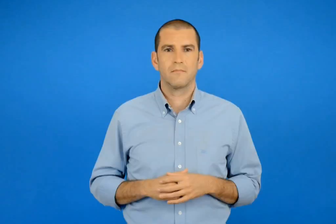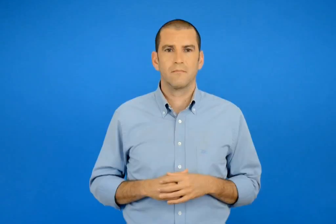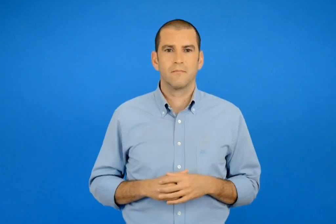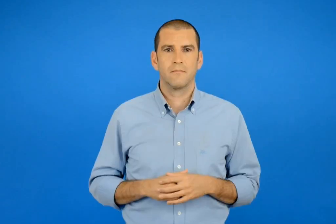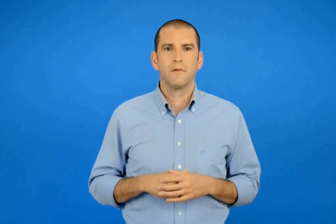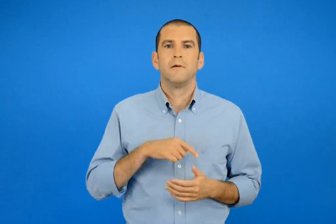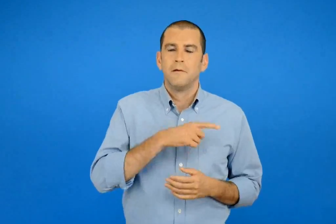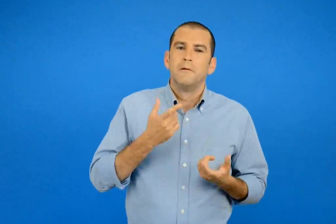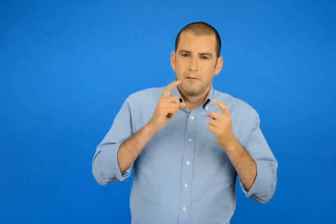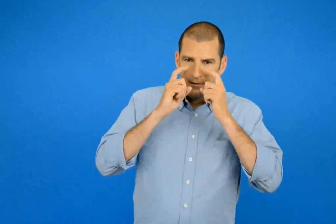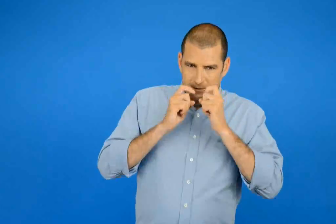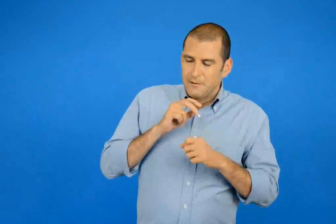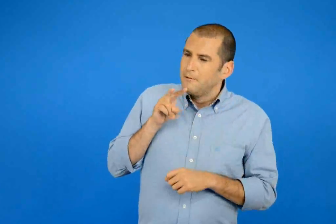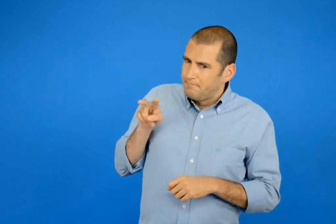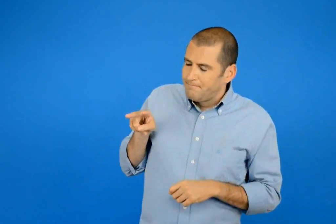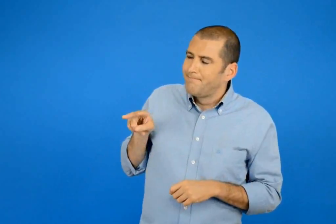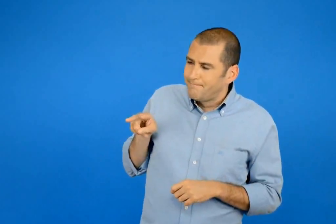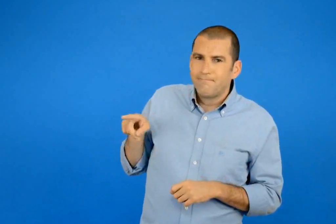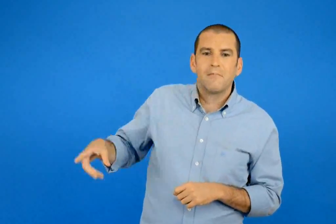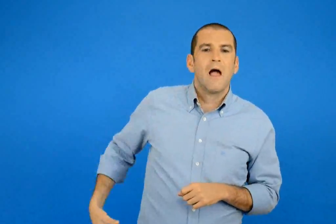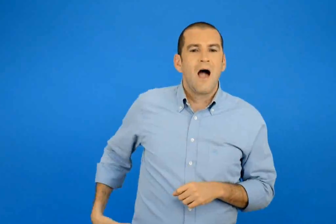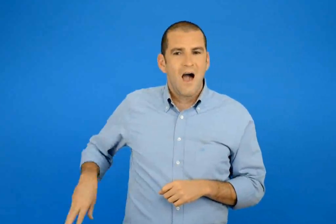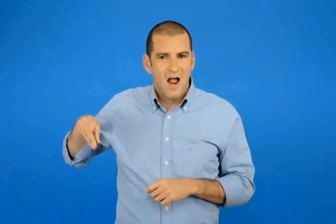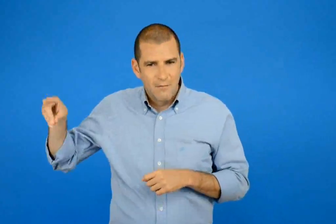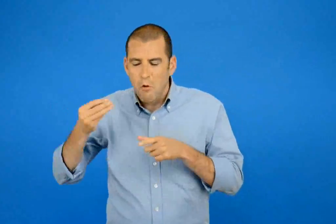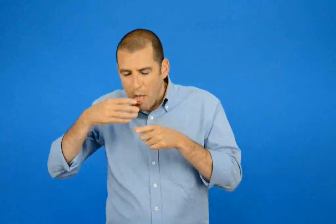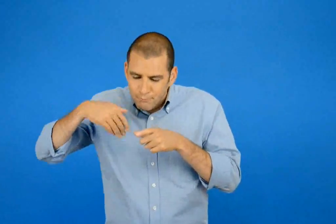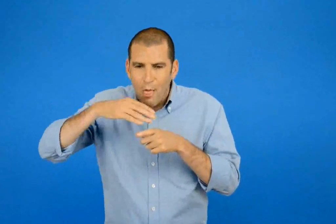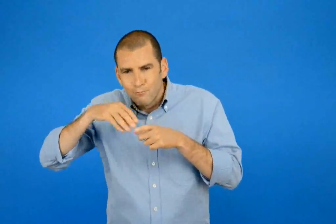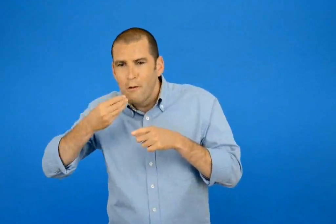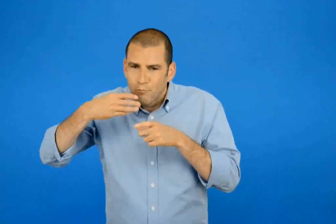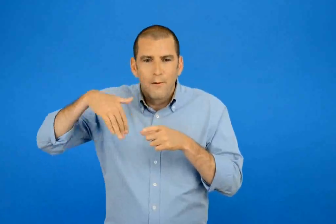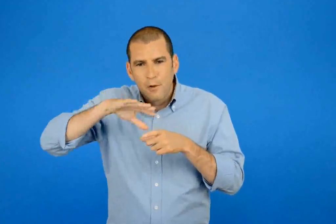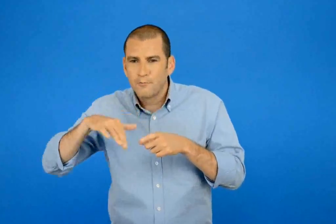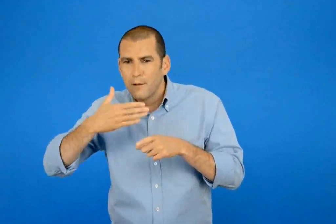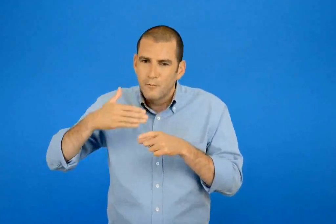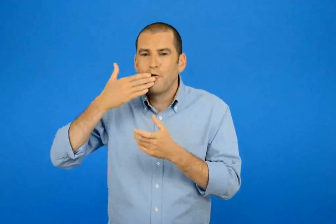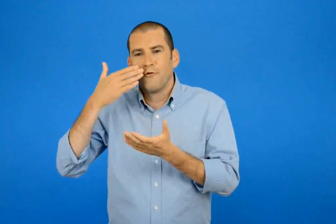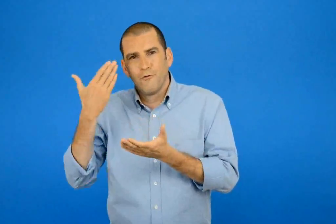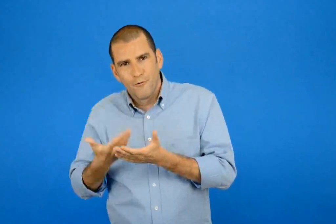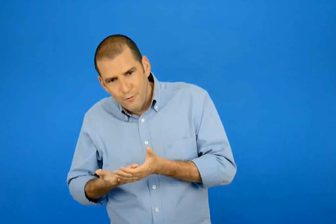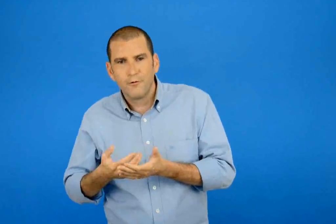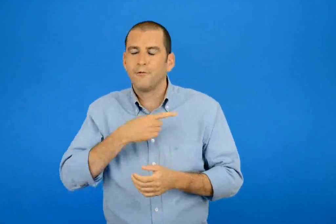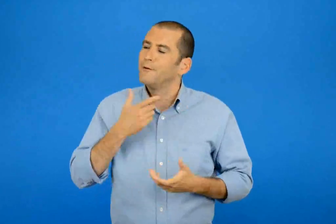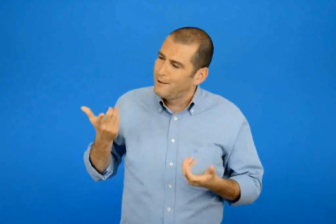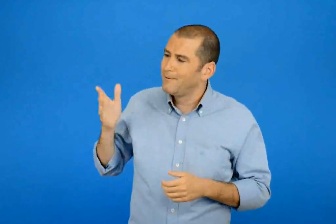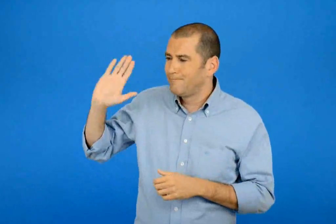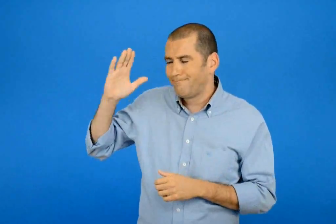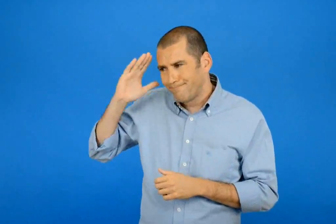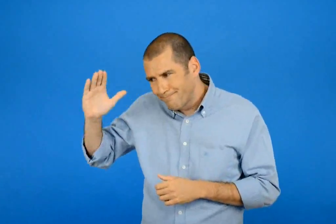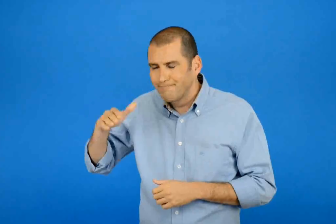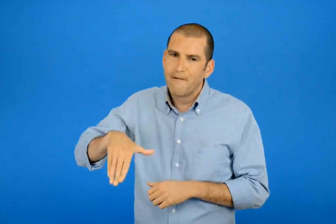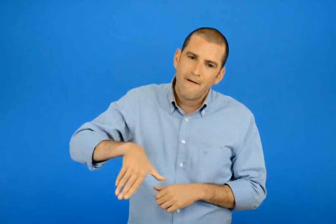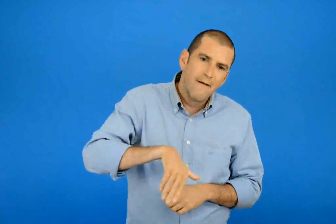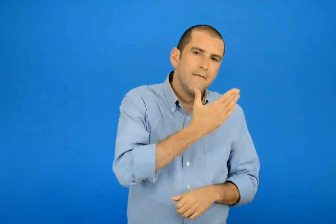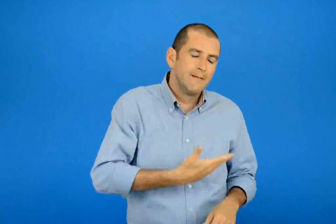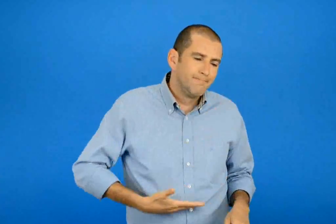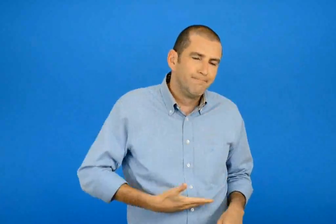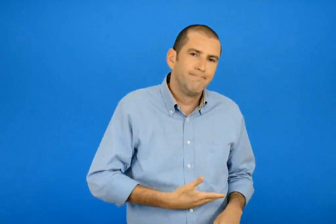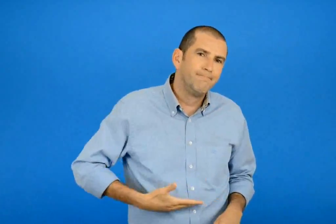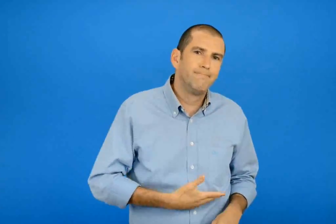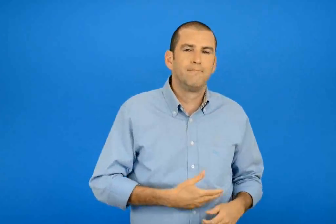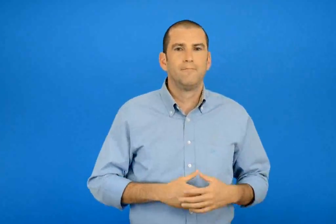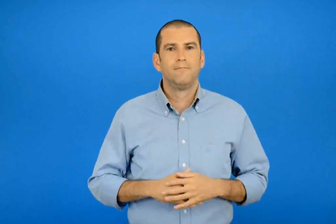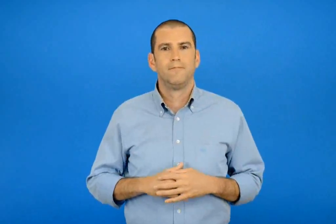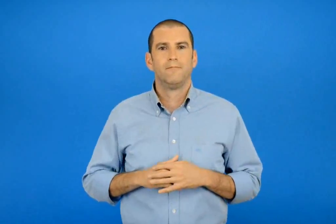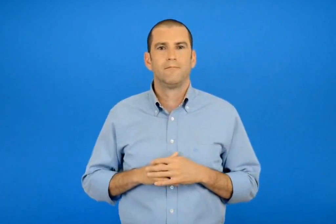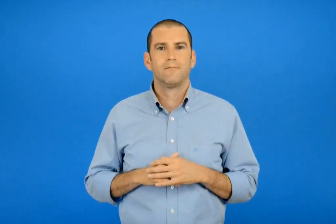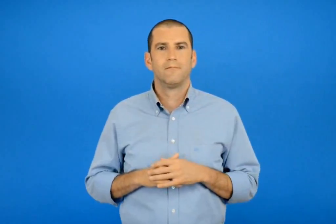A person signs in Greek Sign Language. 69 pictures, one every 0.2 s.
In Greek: αναγκάστηκε να παρακολουθεί την οικοδέσποινα να τρώει του καλού καιρού κι όταν πια τέλειωσε το φαγητό της την αποχαιρέτησε κι έφυγε πάντα πεινασμένο
